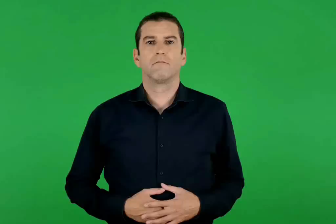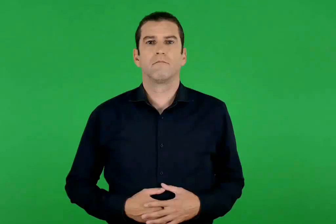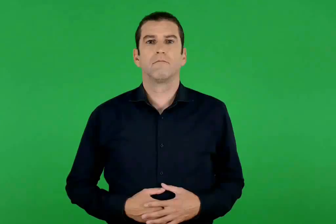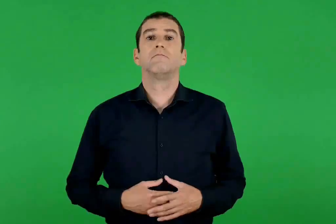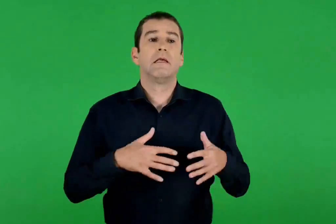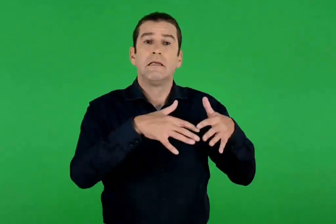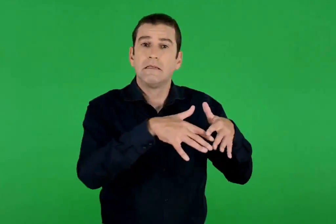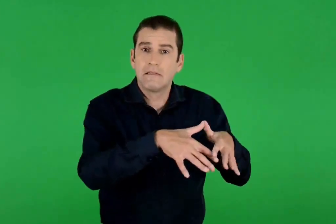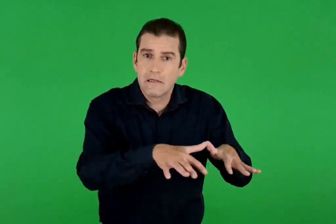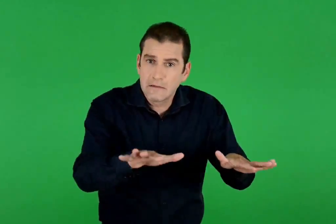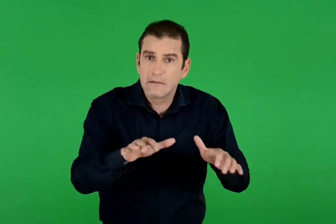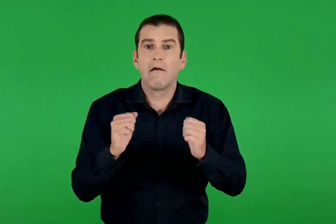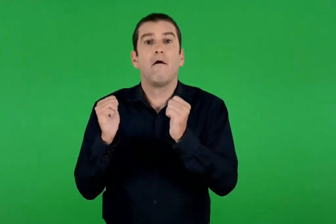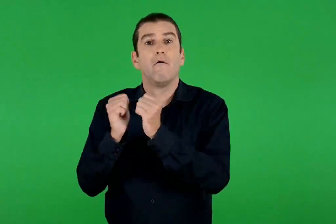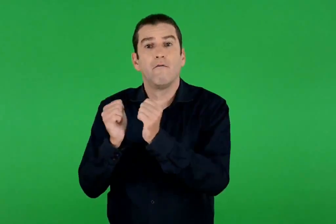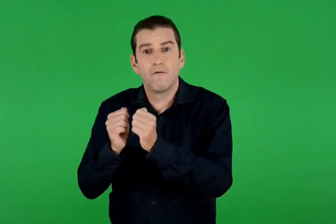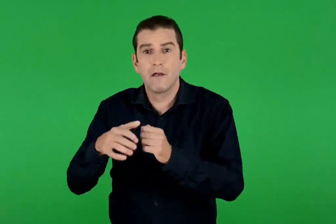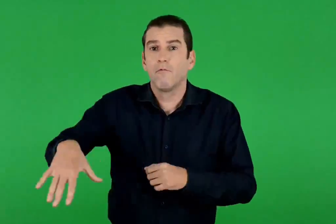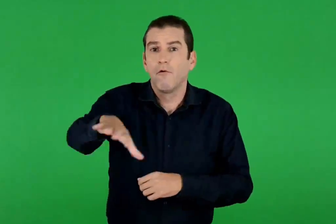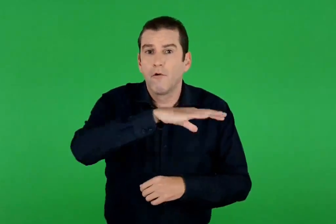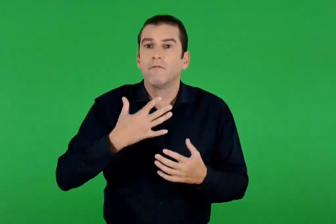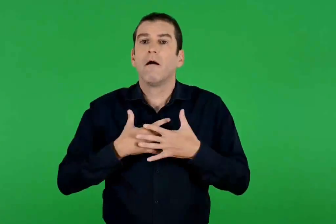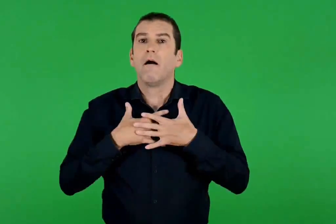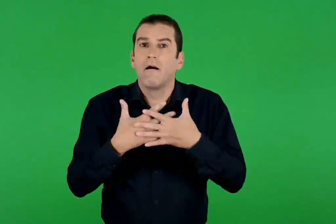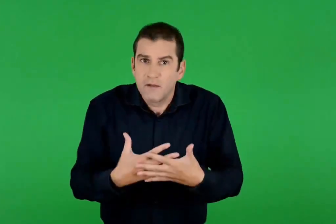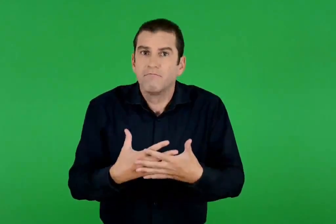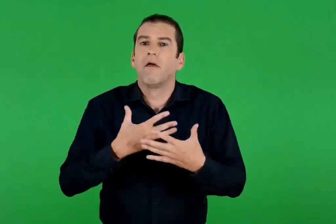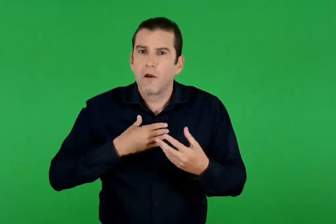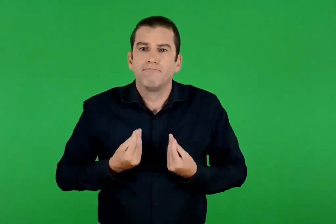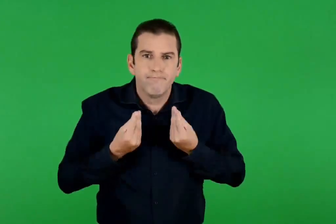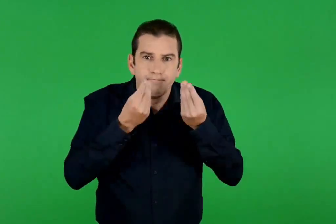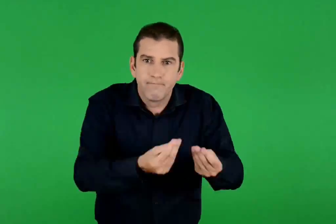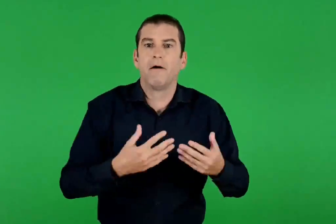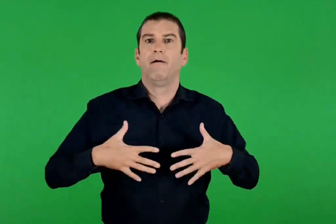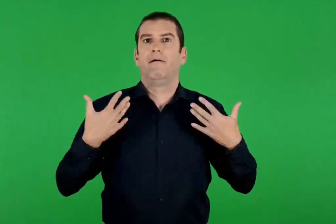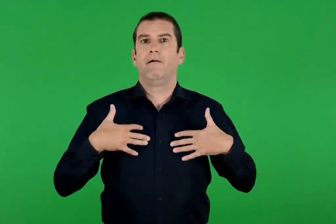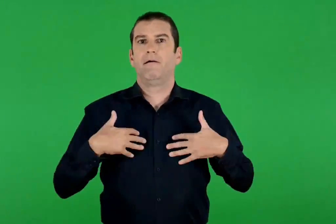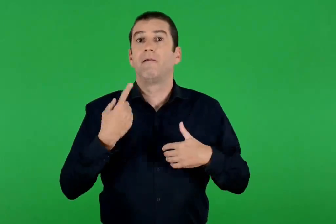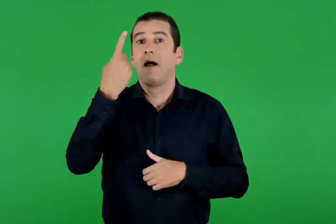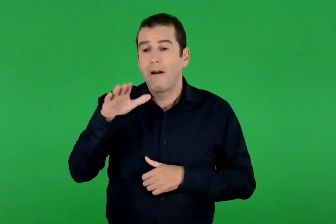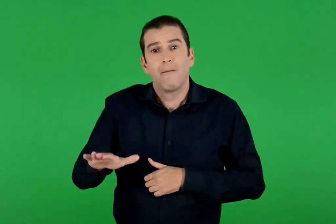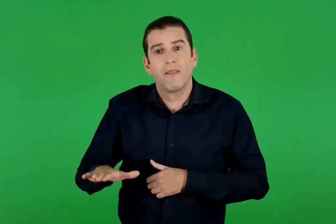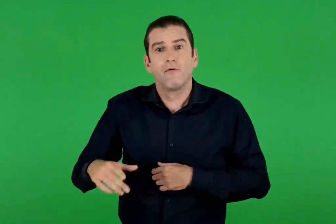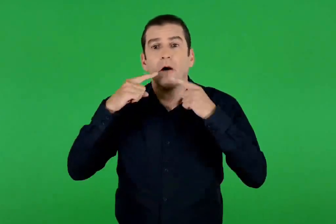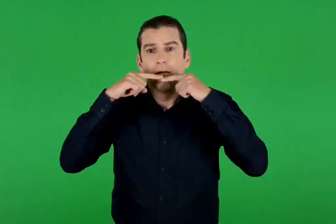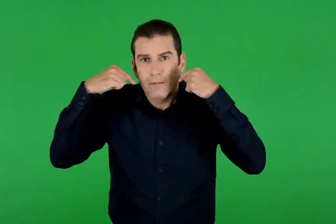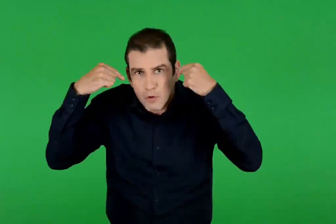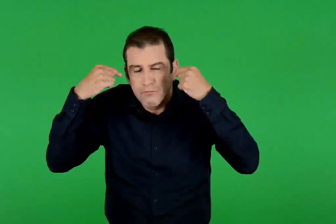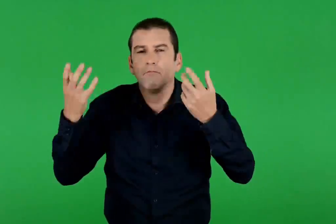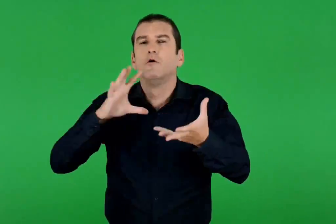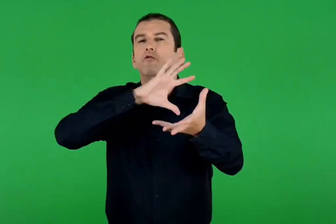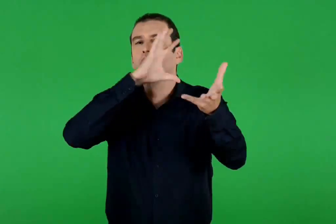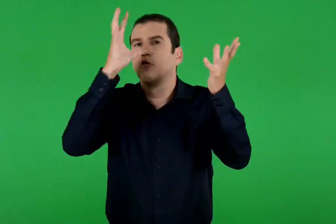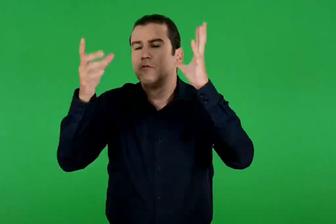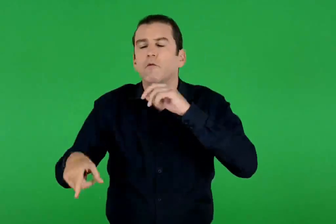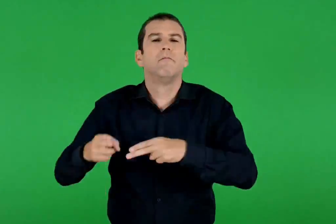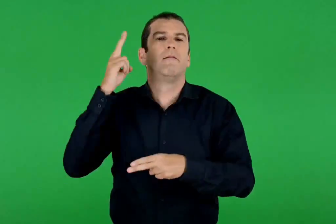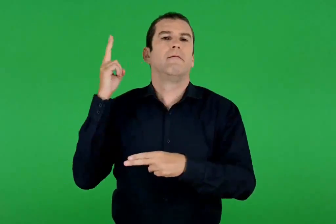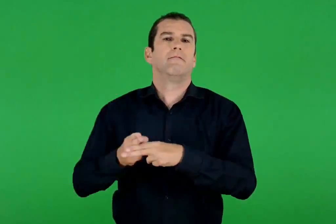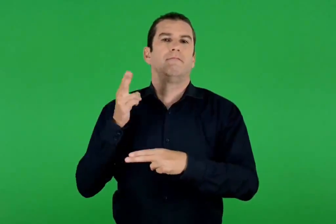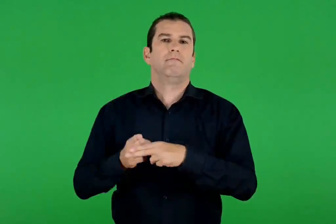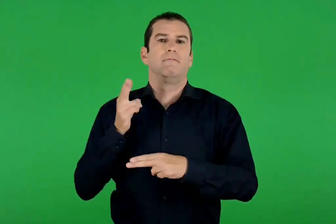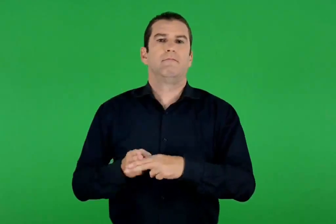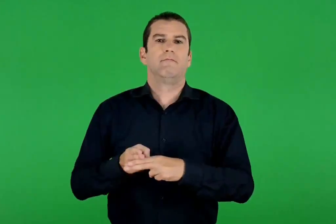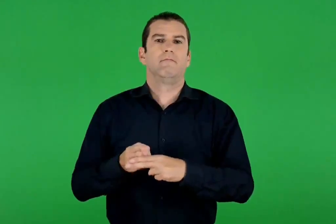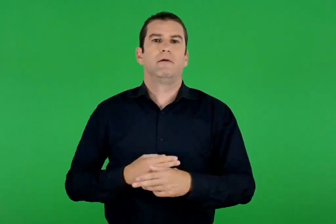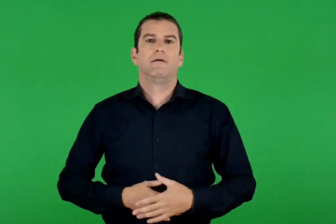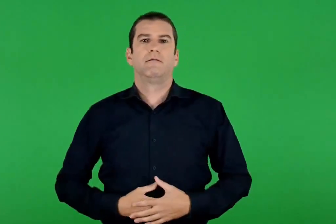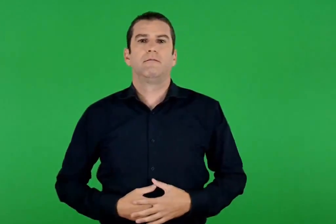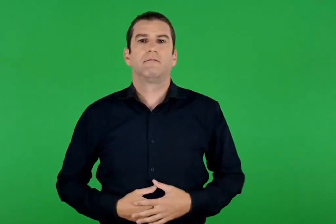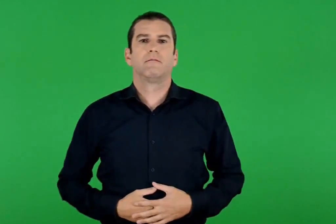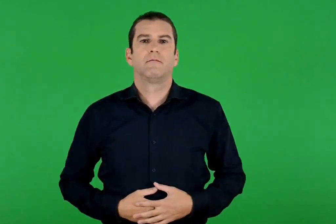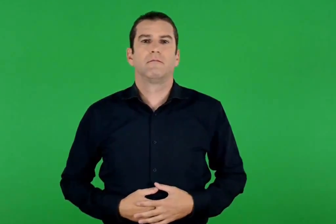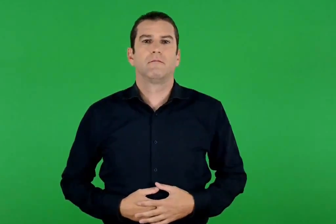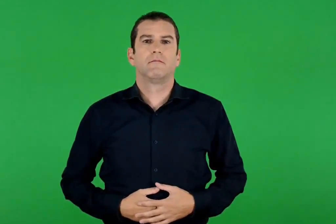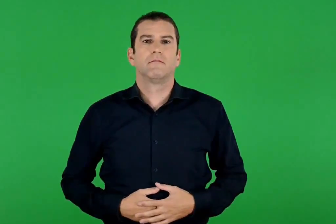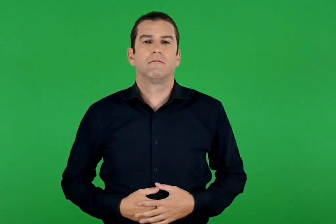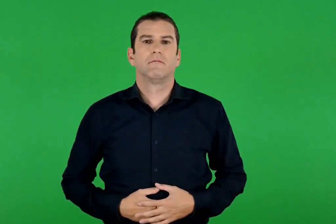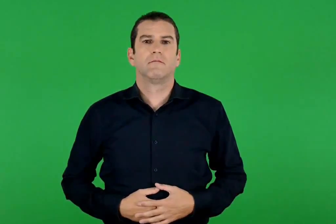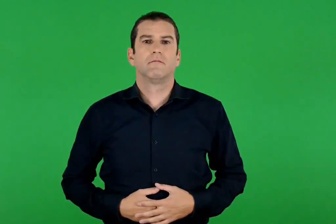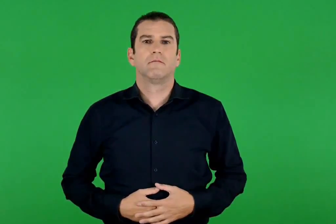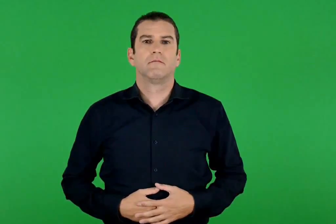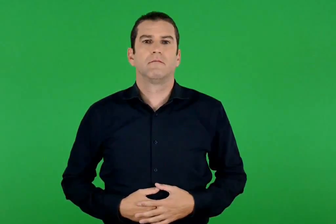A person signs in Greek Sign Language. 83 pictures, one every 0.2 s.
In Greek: είναι η αγάπη των συγγενών και φίλων οι οποίοι θέλουν να δώσουν χαρά. ένα παιδικό χαμόγελο , άλλωστε , αξίζει όσο τίποτε στον κόσμο
